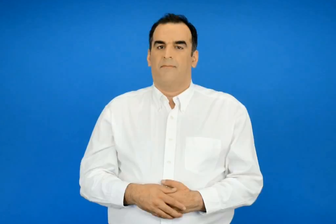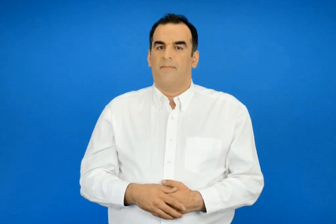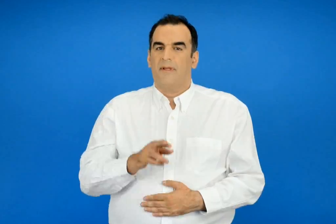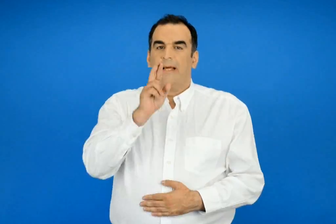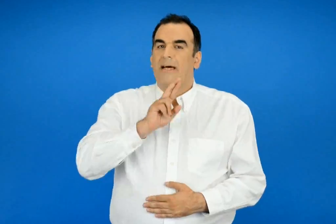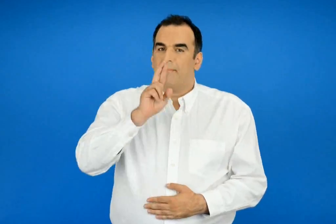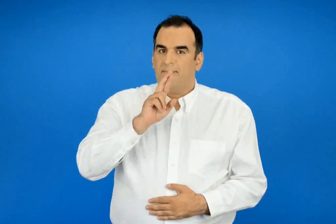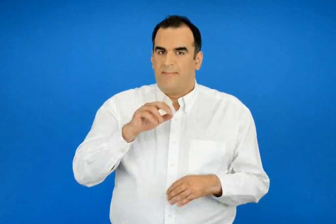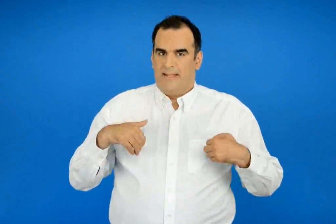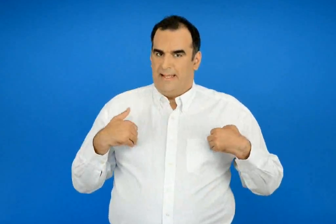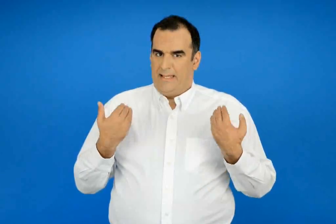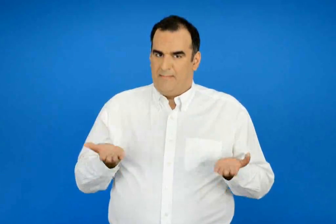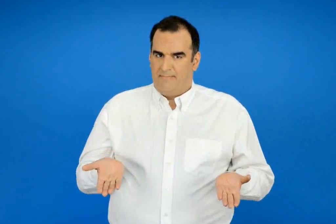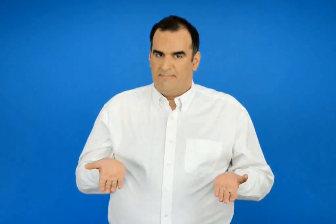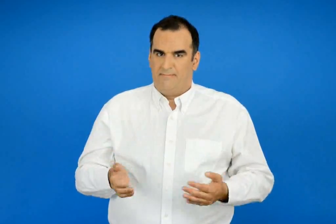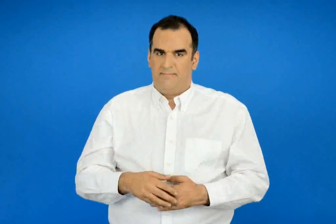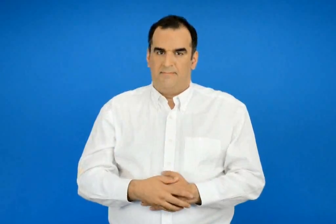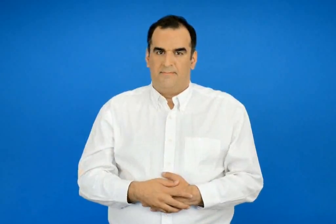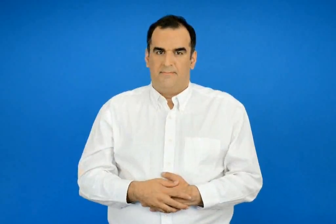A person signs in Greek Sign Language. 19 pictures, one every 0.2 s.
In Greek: το ρήμα είμαι
